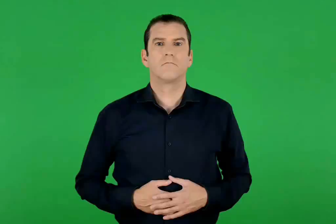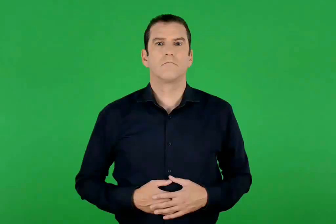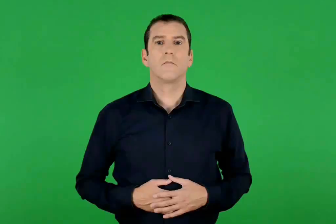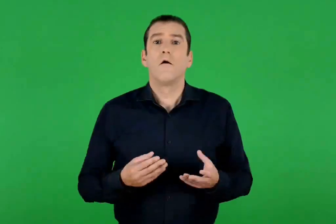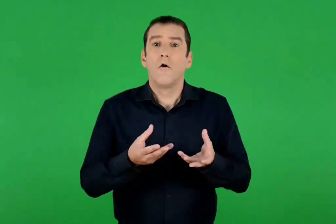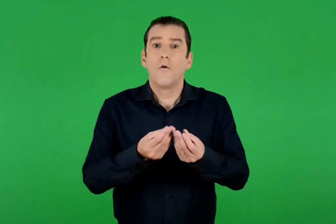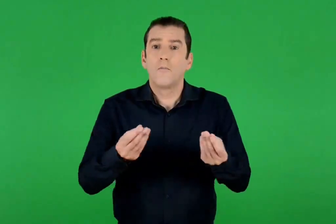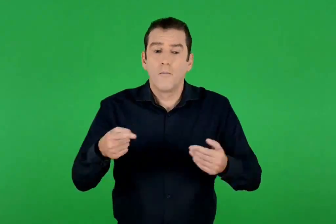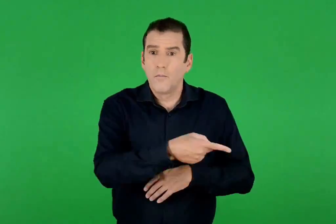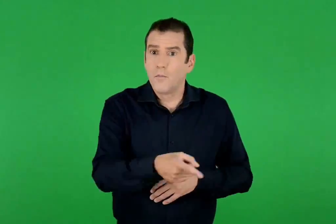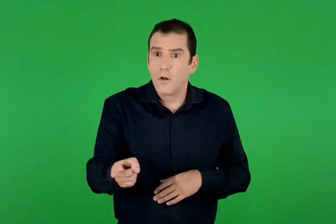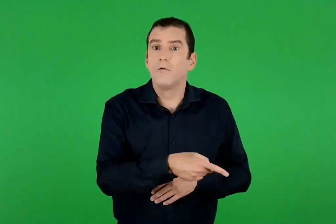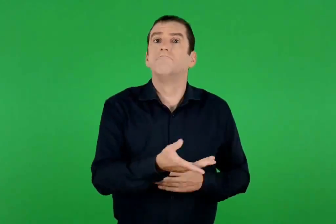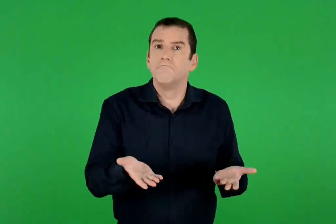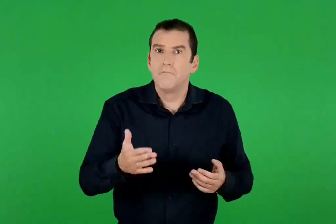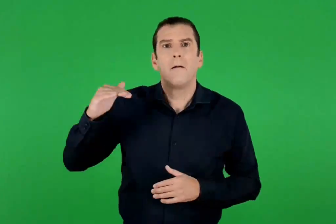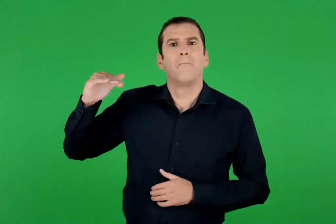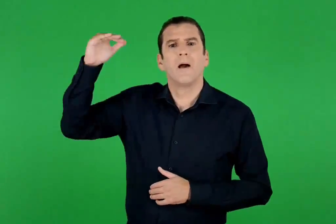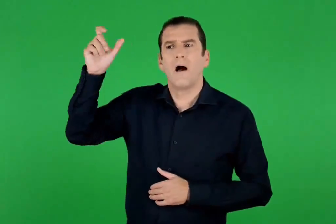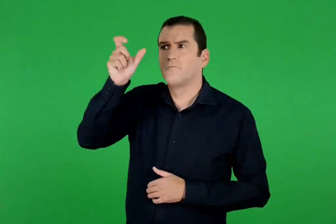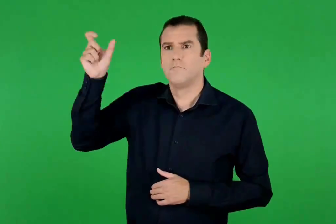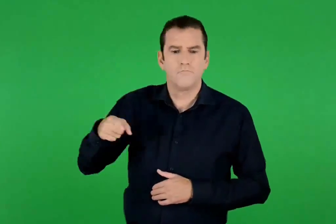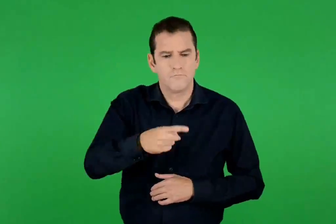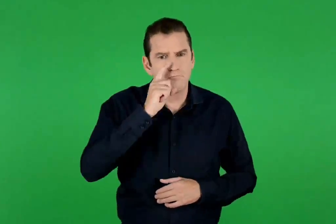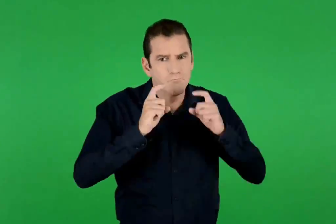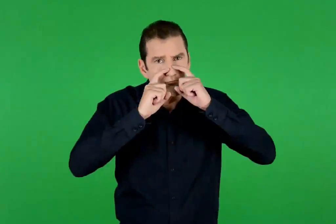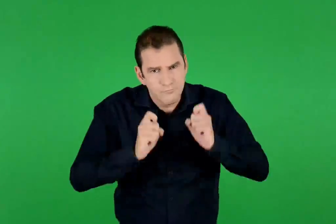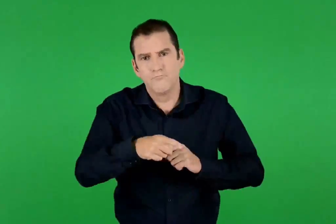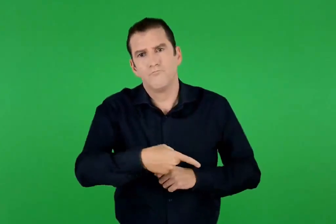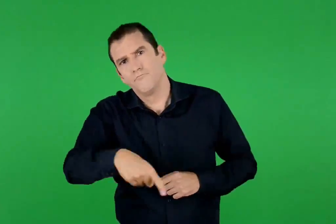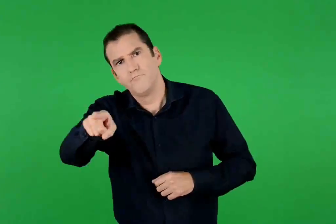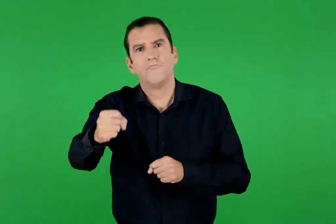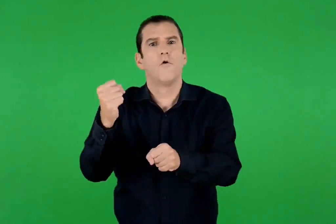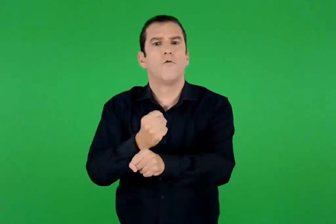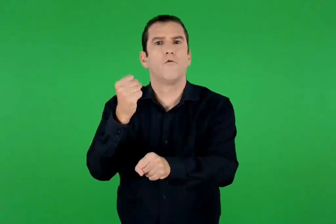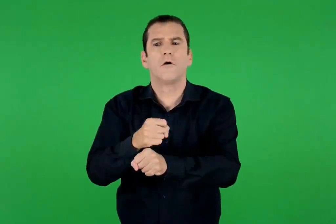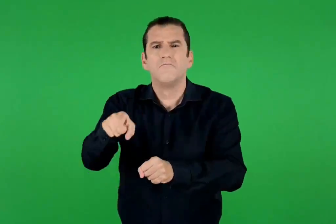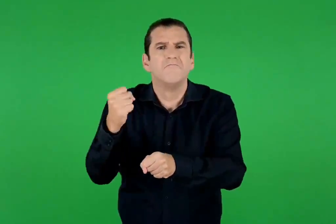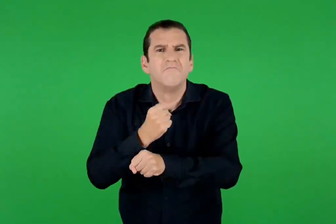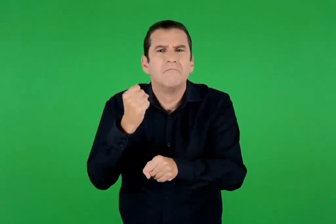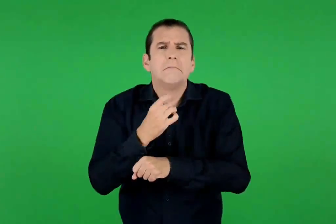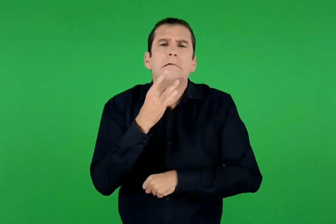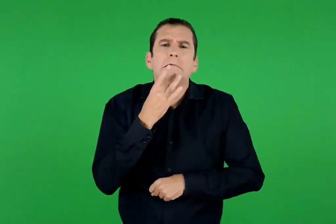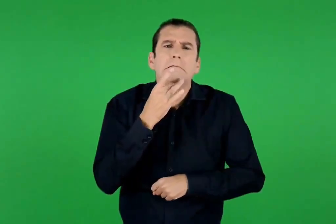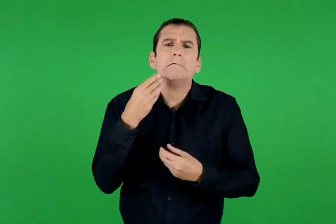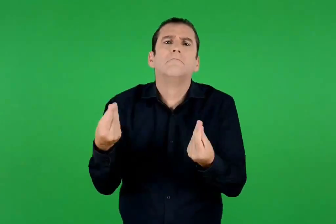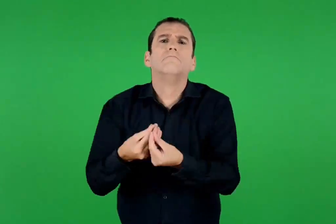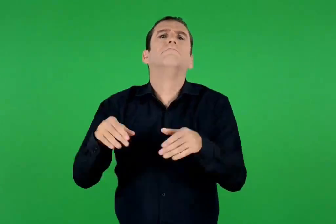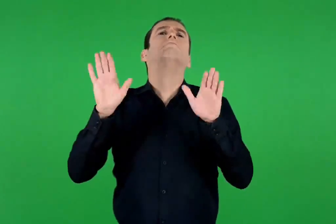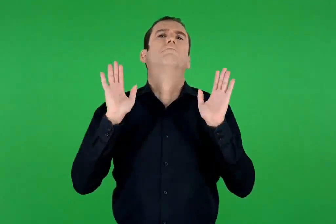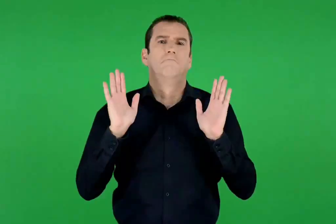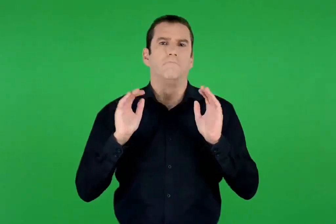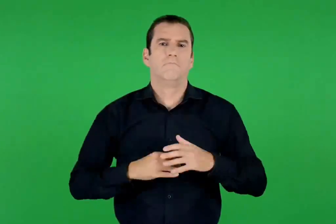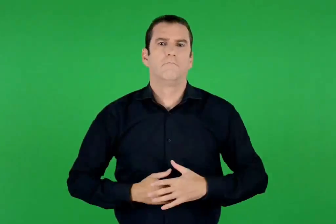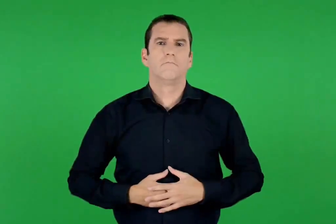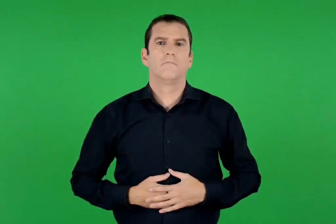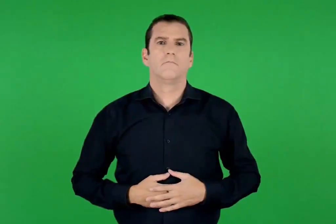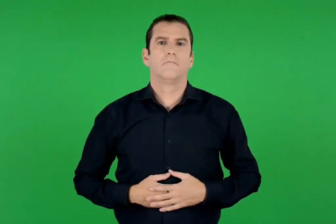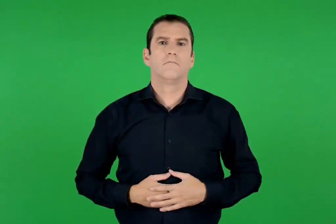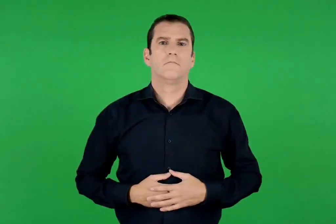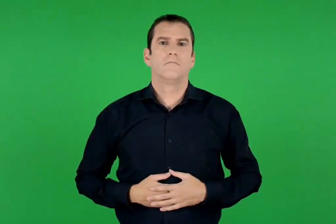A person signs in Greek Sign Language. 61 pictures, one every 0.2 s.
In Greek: πολλά είναι κι εκείνα που οι μεγάλοι τα αναγκάζουν να δουλεύουν σε σκληρές και ακατάλληλες δουλειές
